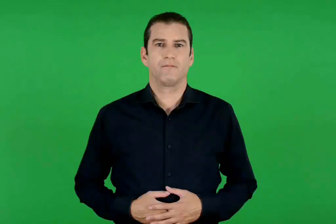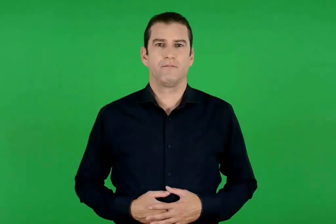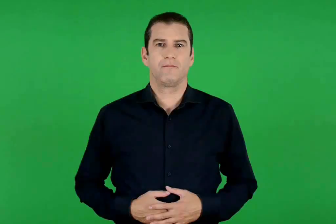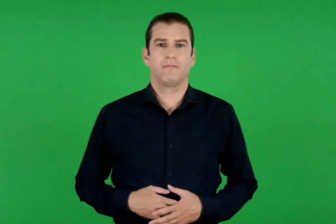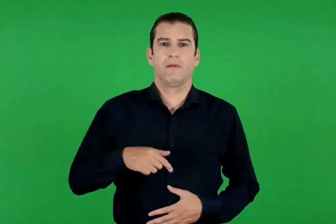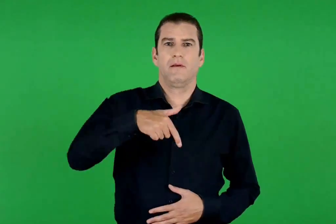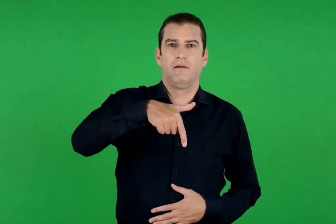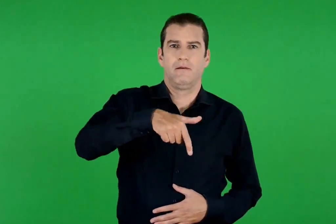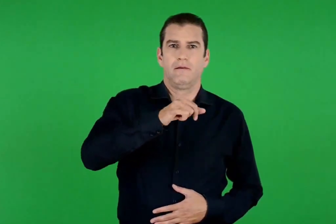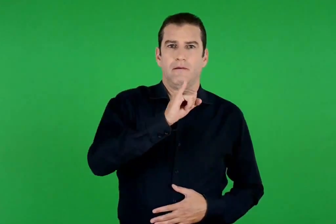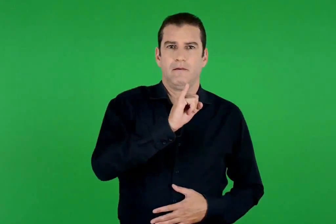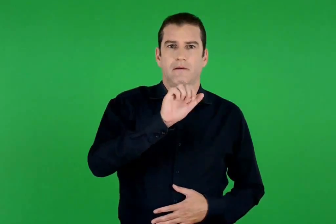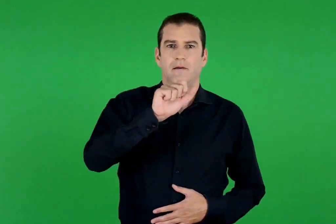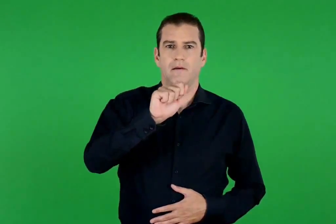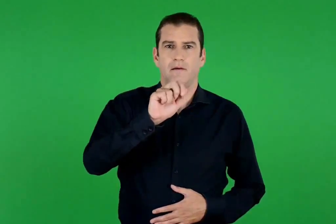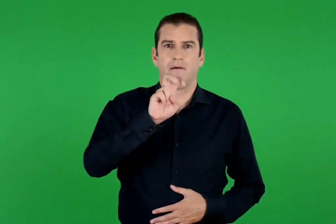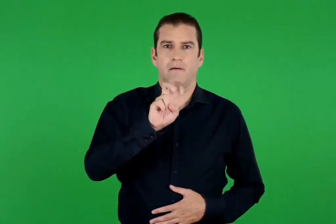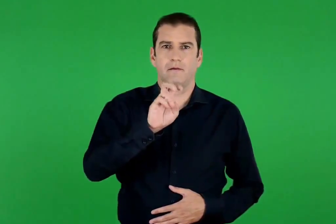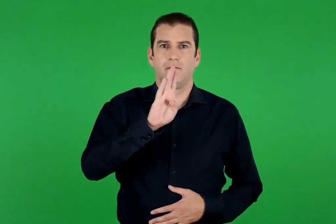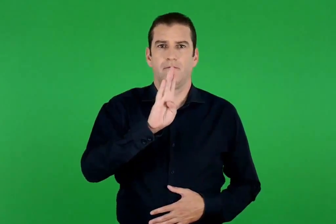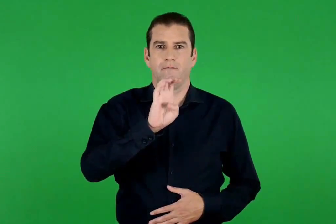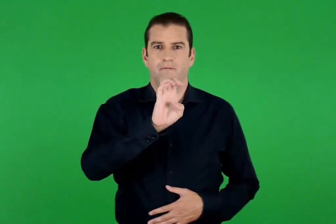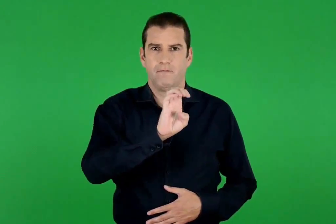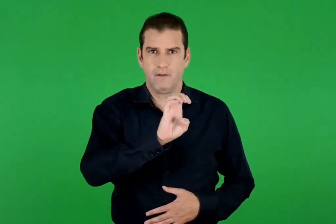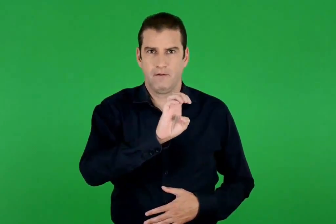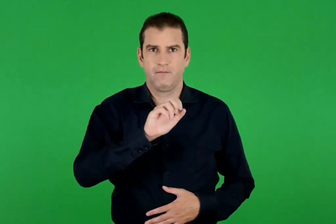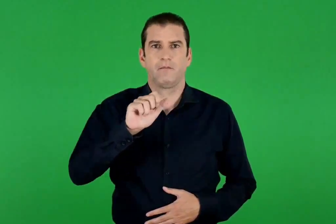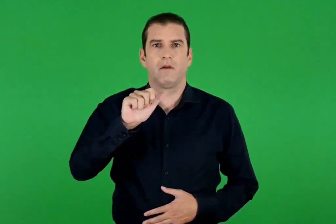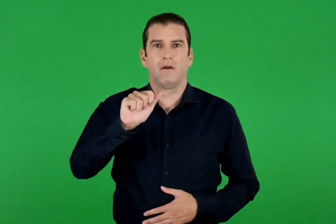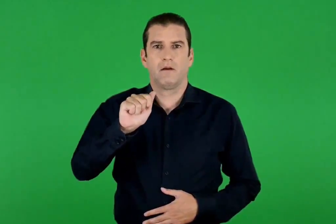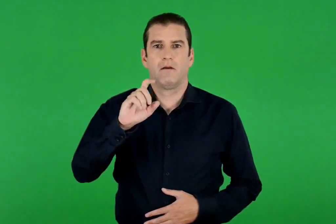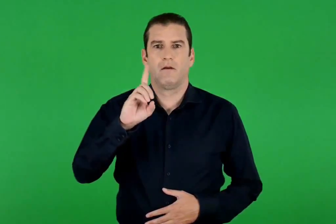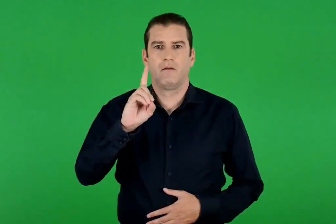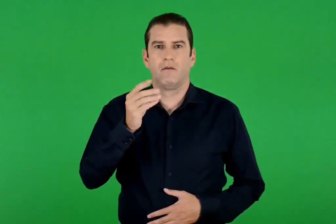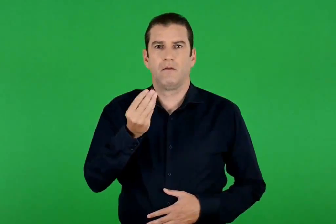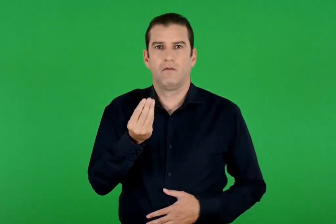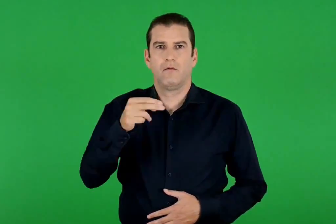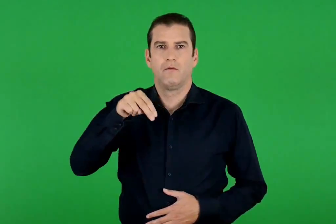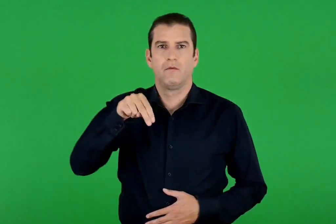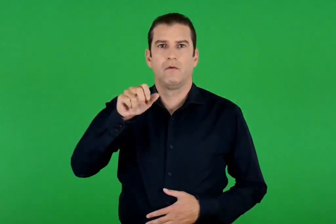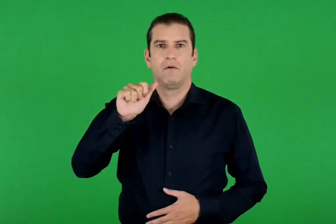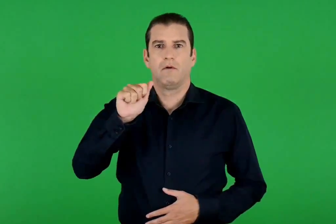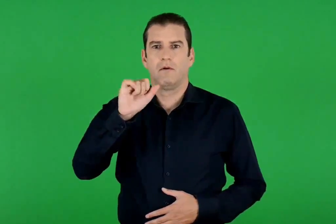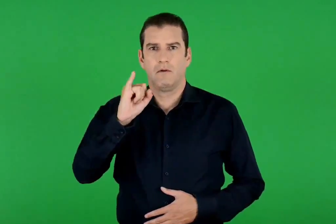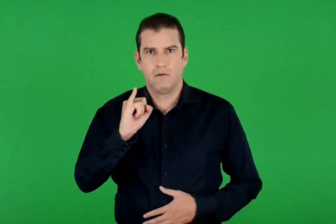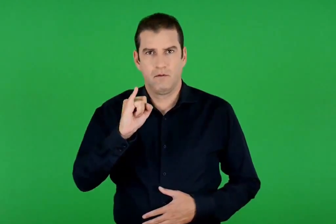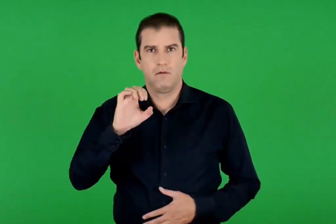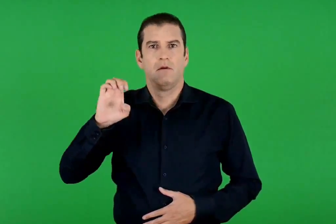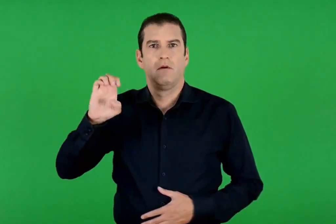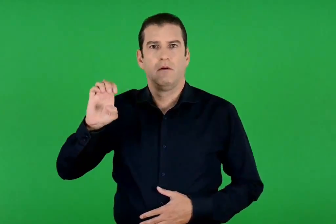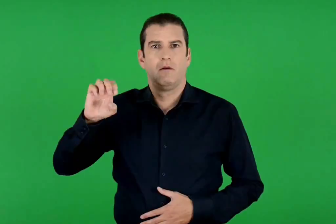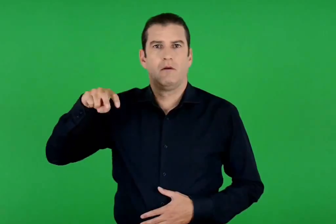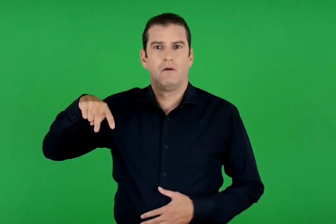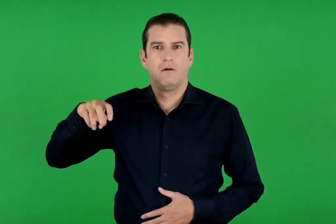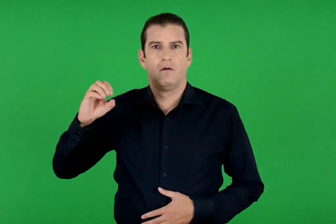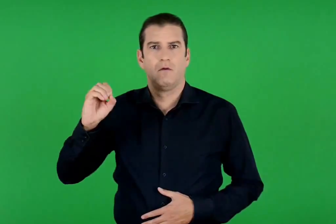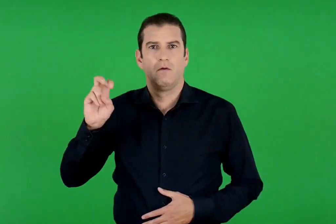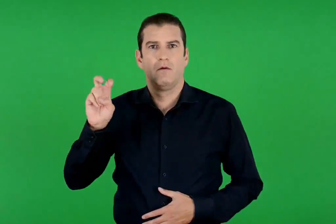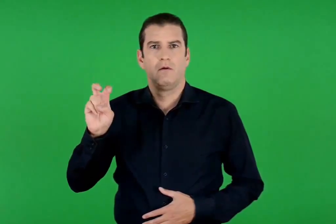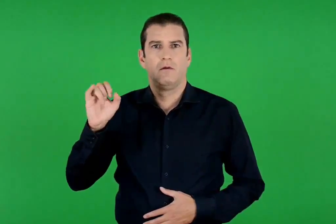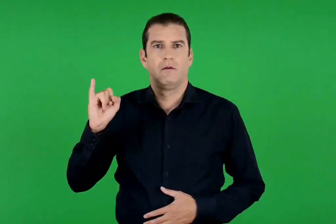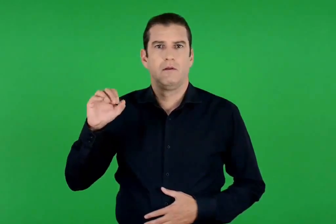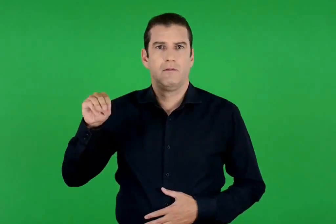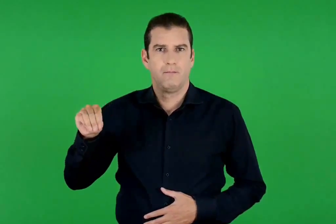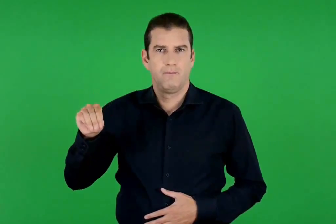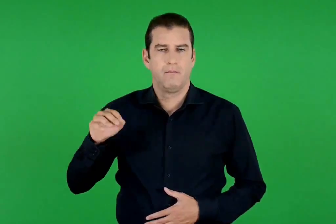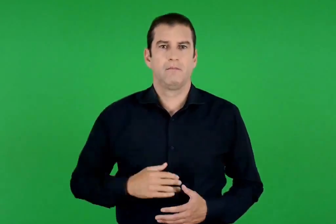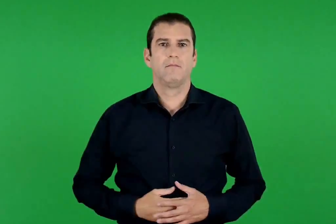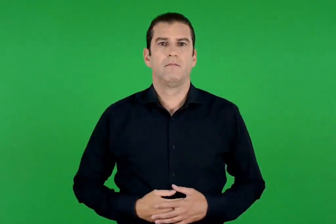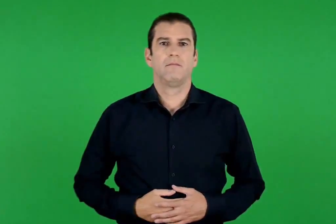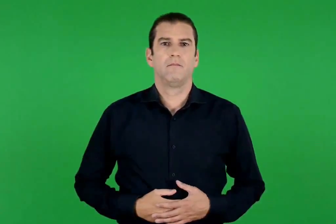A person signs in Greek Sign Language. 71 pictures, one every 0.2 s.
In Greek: γιαχβέ , αδωνάι , ελοχίμ
